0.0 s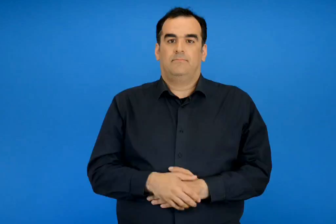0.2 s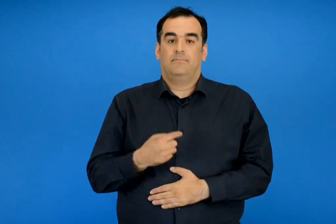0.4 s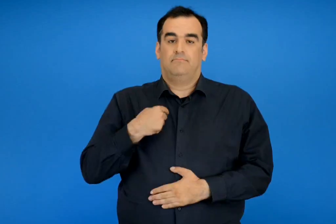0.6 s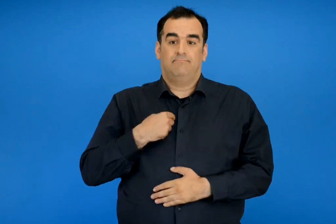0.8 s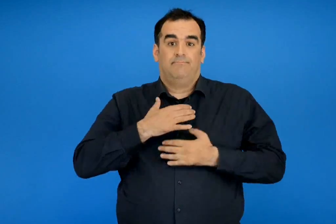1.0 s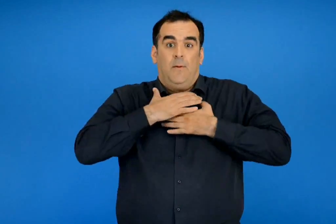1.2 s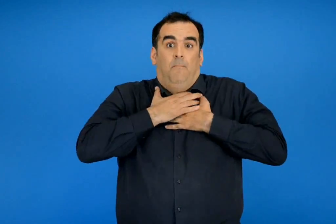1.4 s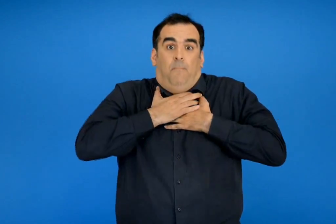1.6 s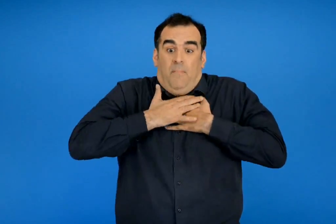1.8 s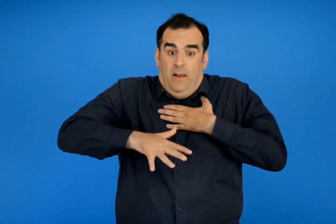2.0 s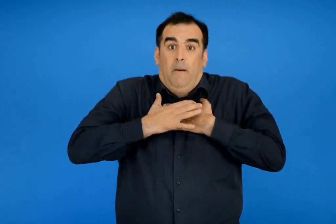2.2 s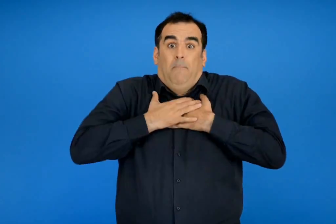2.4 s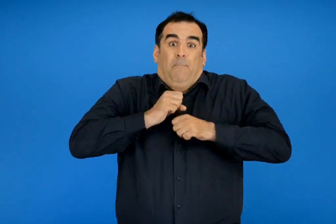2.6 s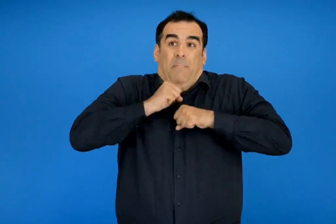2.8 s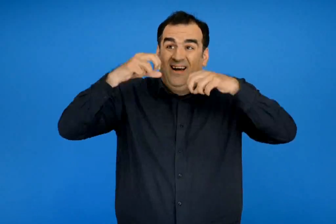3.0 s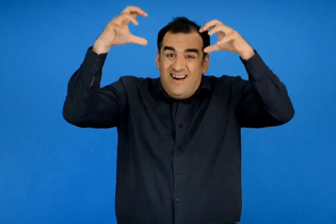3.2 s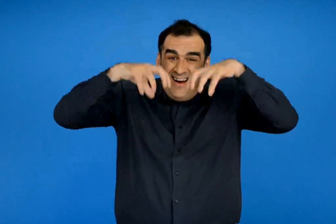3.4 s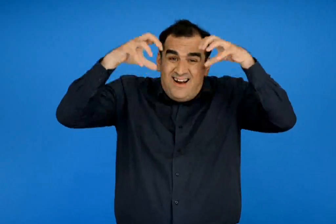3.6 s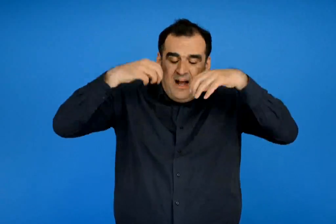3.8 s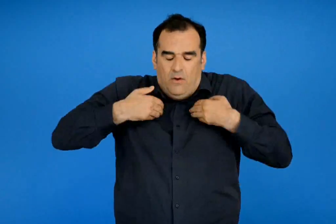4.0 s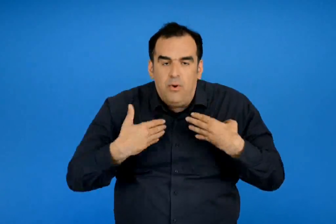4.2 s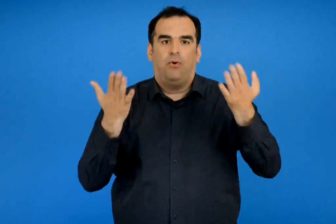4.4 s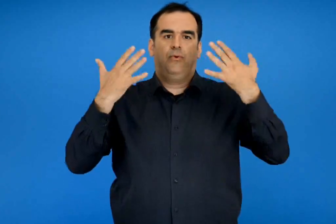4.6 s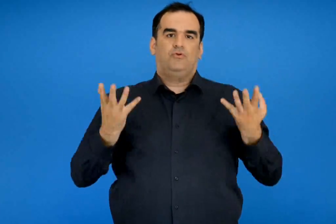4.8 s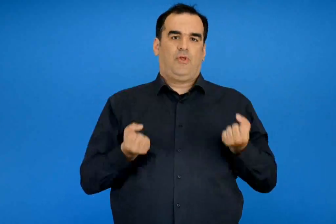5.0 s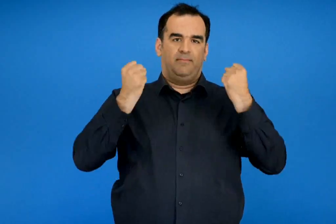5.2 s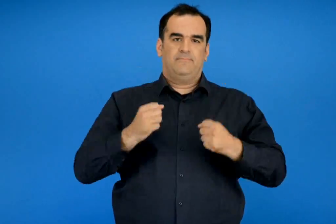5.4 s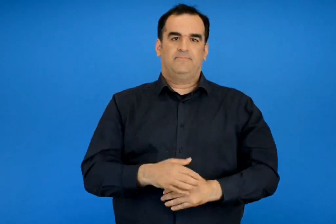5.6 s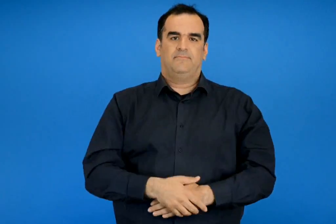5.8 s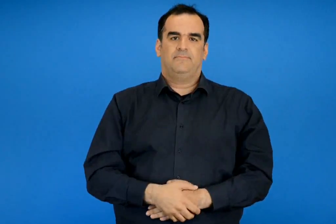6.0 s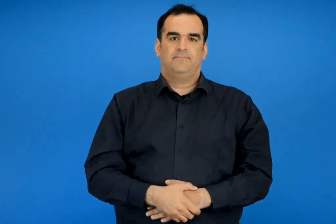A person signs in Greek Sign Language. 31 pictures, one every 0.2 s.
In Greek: καλά που έβρεξε γιατί κόντευα να σκάσω
